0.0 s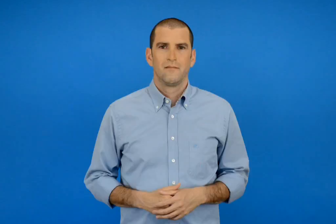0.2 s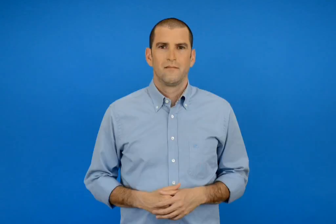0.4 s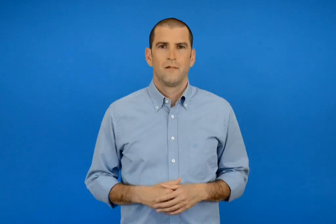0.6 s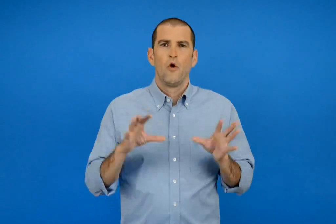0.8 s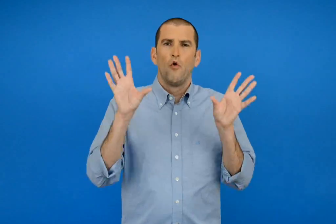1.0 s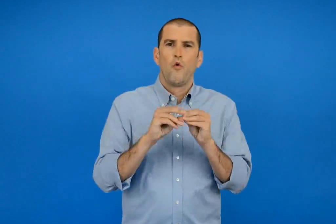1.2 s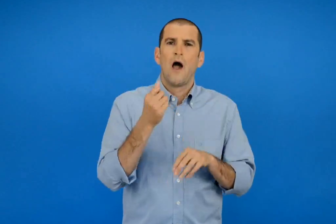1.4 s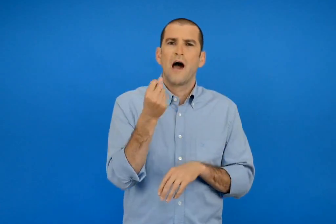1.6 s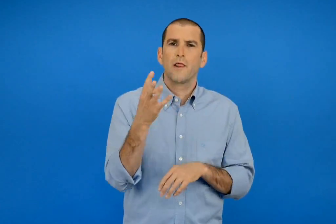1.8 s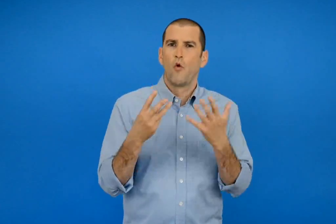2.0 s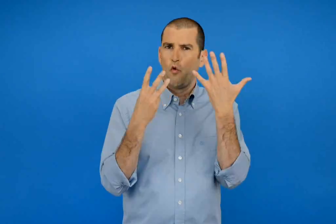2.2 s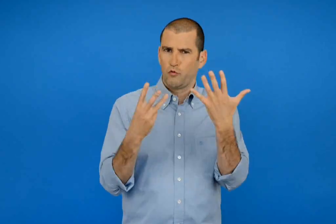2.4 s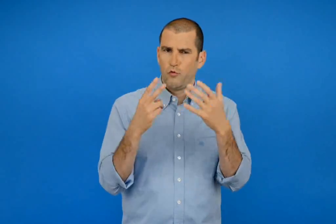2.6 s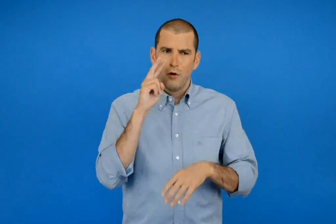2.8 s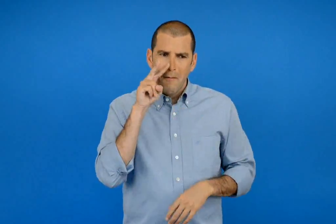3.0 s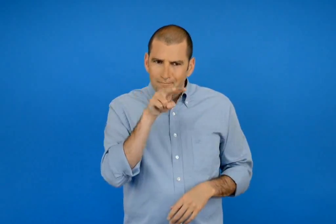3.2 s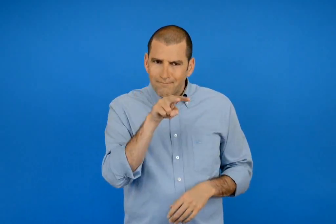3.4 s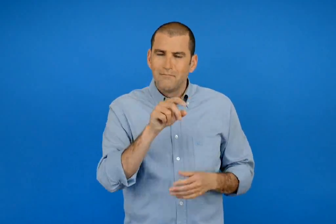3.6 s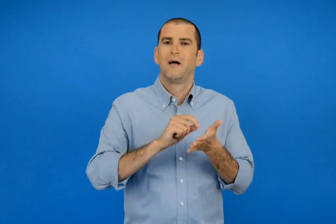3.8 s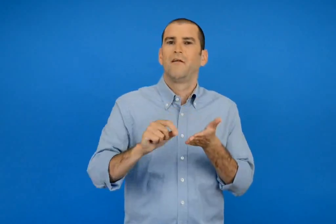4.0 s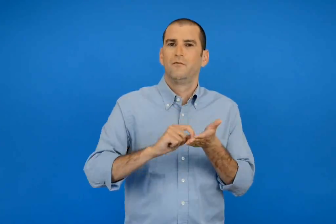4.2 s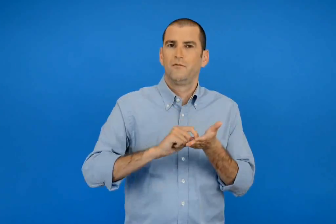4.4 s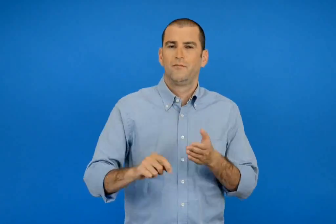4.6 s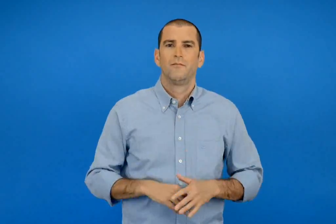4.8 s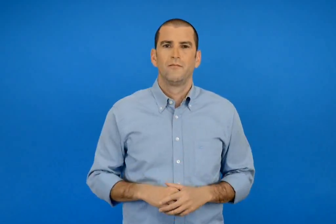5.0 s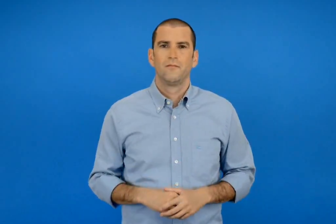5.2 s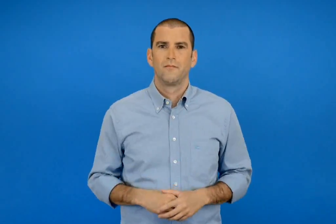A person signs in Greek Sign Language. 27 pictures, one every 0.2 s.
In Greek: παρατηρώ και γράφω τον αριθμό 8
